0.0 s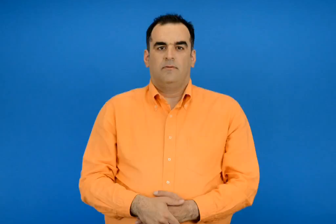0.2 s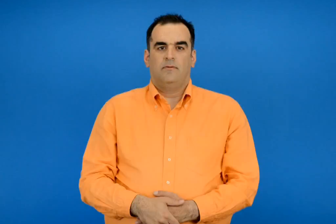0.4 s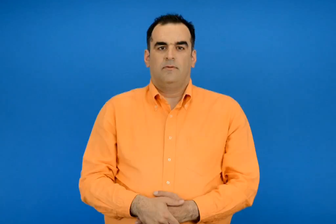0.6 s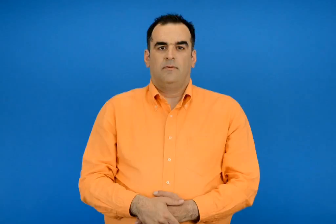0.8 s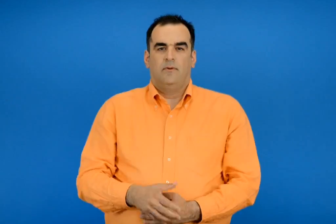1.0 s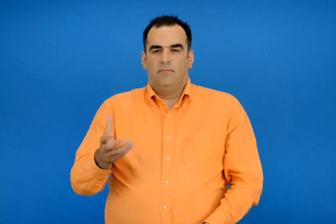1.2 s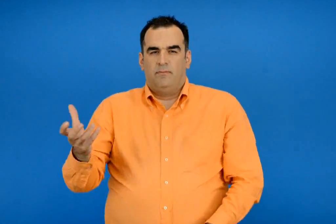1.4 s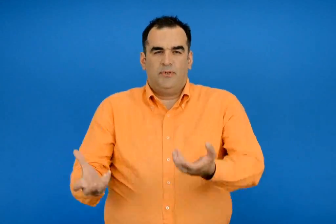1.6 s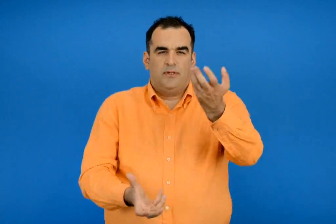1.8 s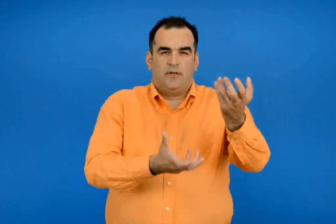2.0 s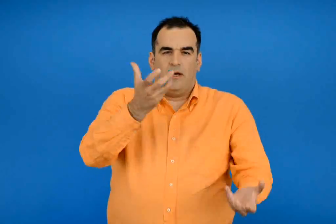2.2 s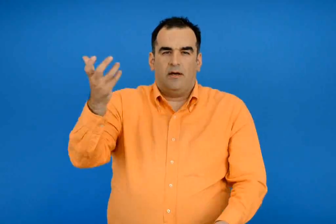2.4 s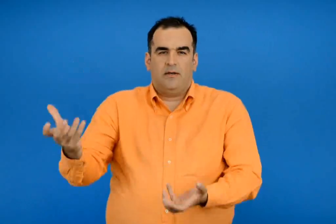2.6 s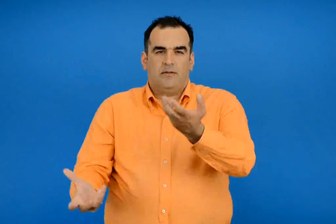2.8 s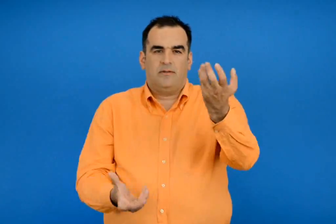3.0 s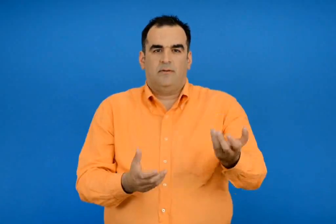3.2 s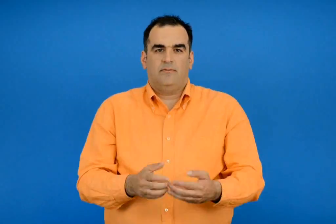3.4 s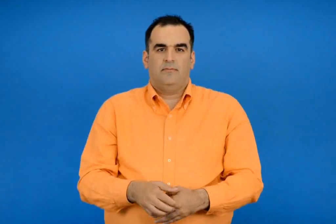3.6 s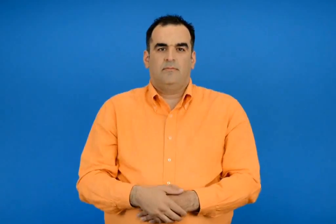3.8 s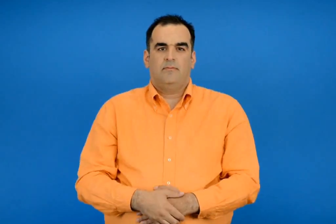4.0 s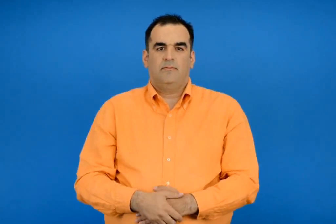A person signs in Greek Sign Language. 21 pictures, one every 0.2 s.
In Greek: πυρκαγιά
